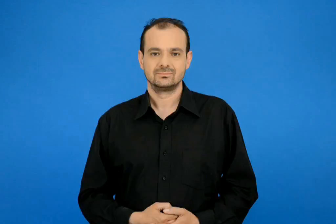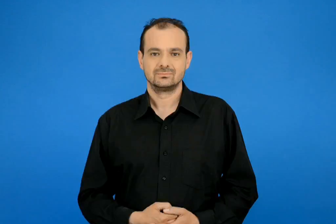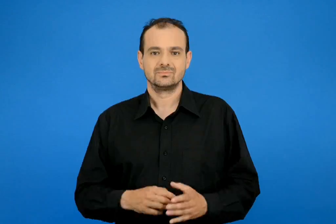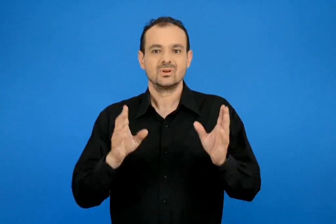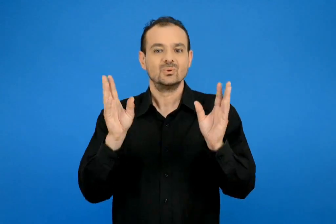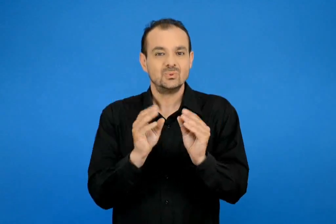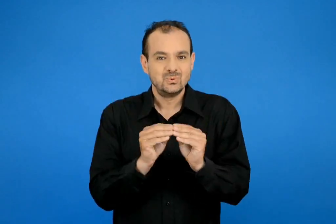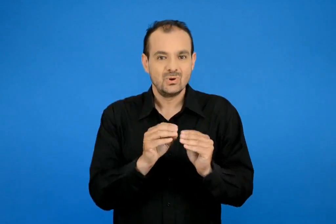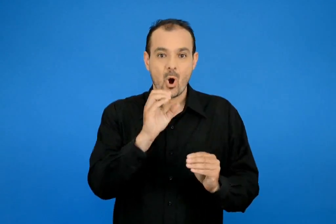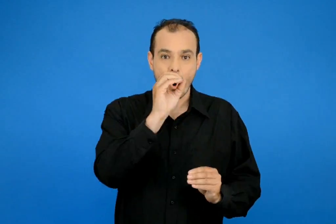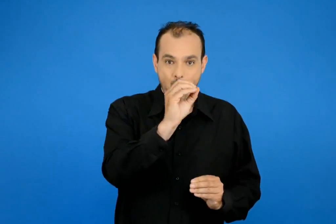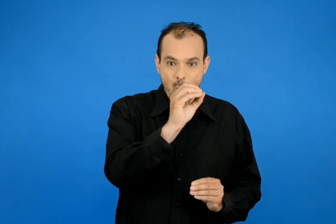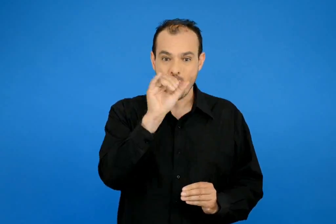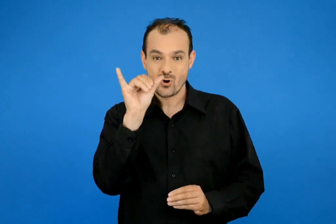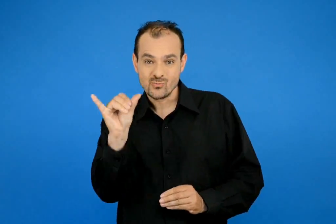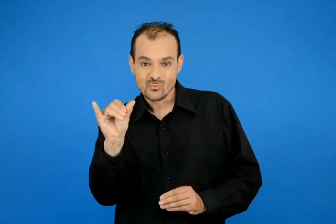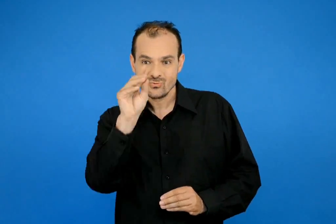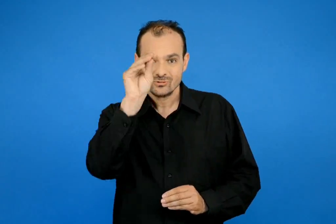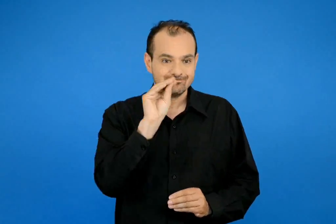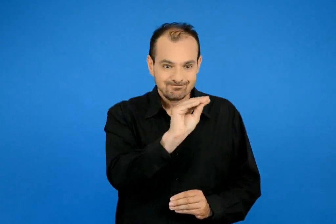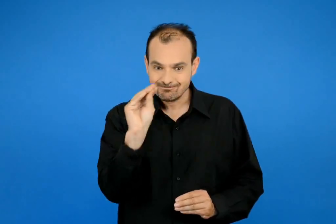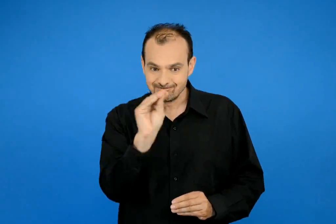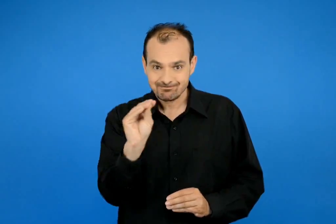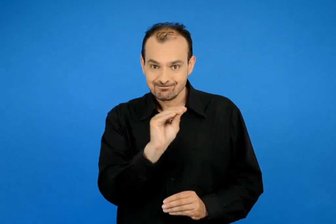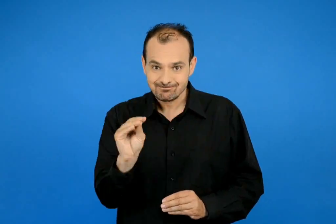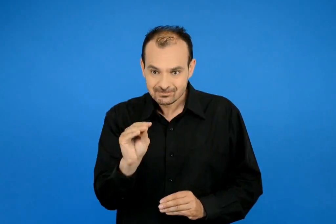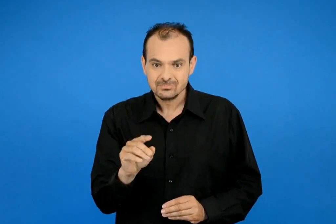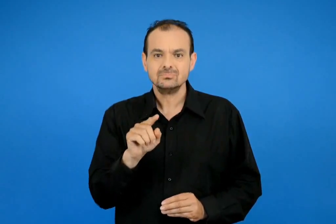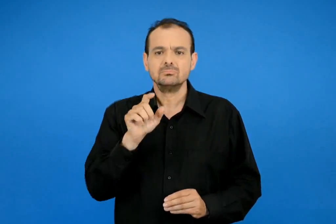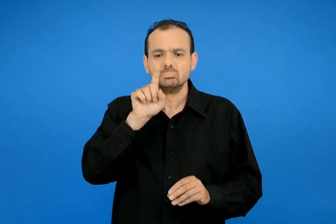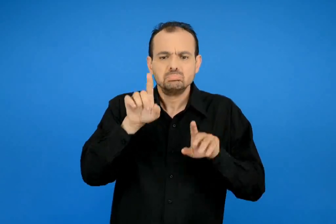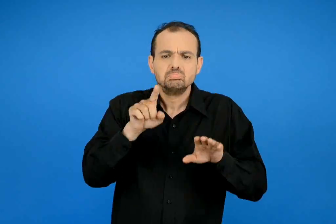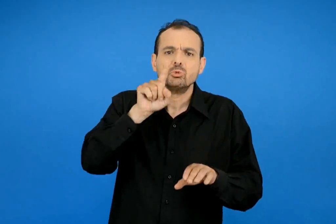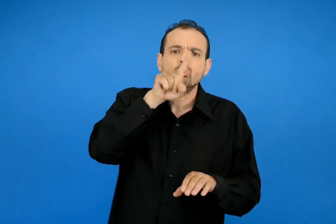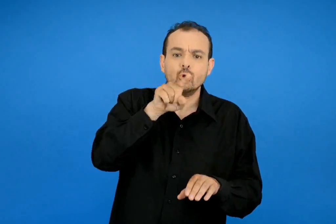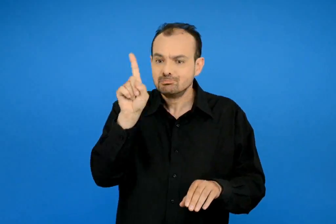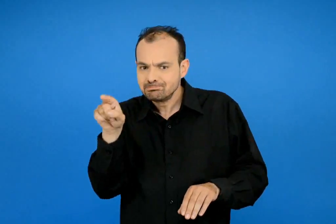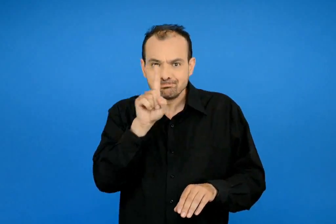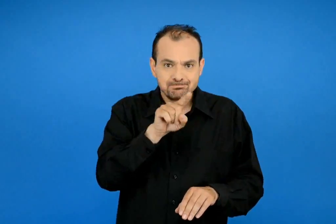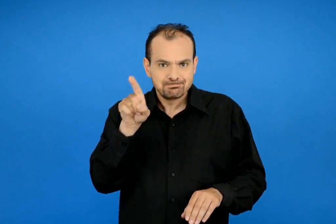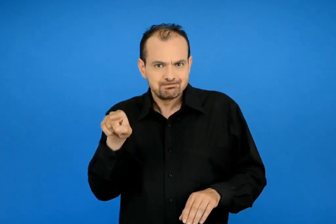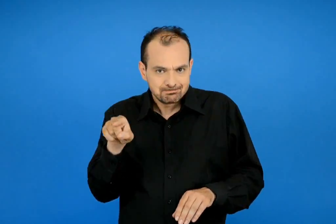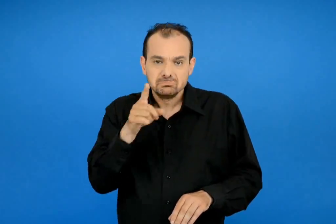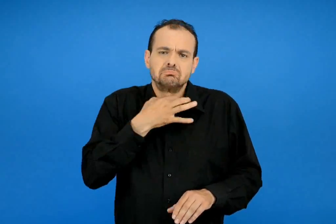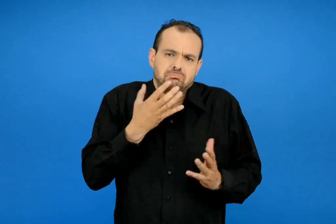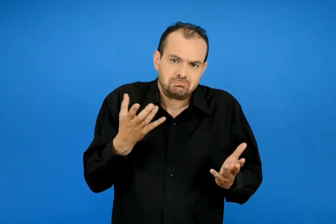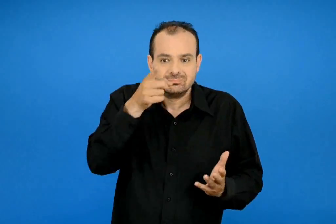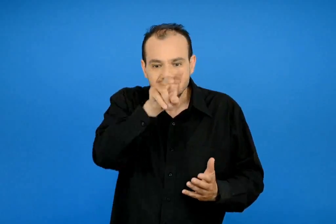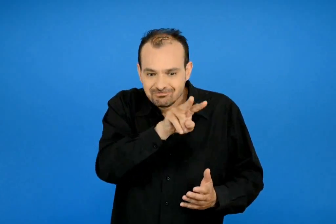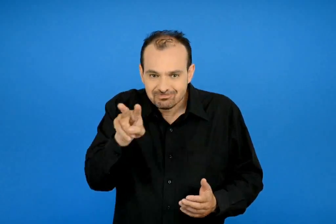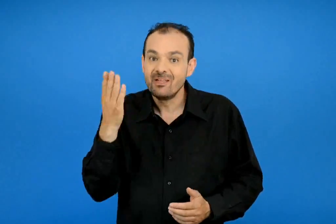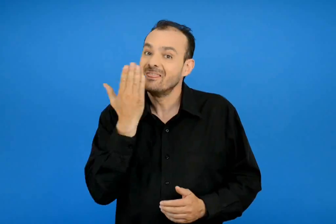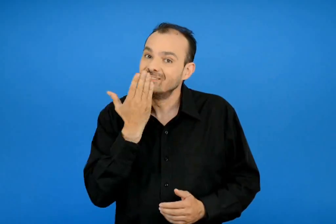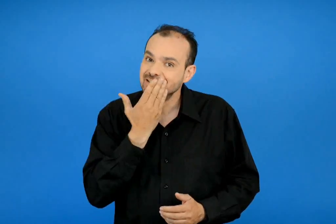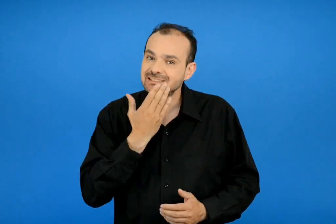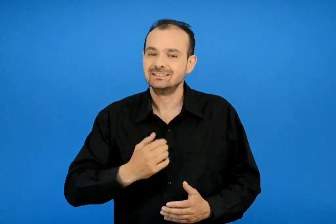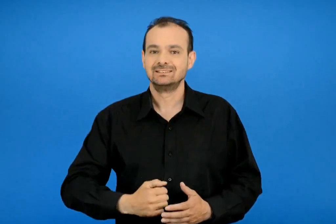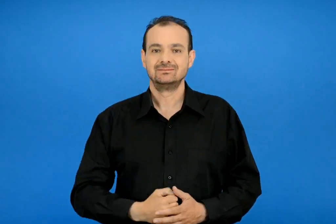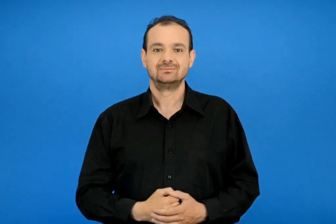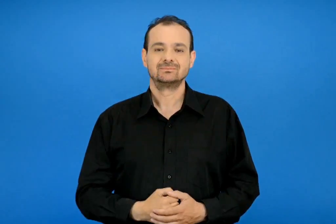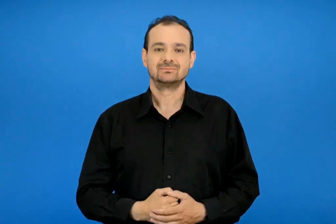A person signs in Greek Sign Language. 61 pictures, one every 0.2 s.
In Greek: συμπλήρωσε τα ου ου βάλε τόνο όπου χρειάζεται και διάβασε
